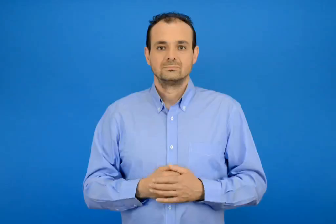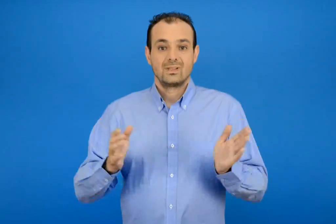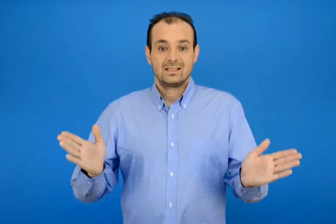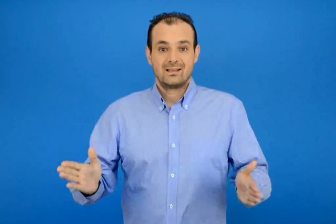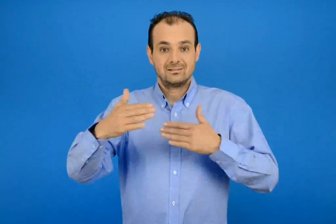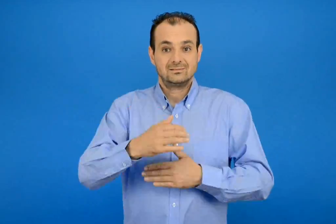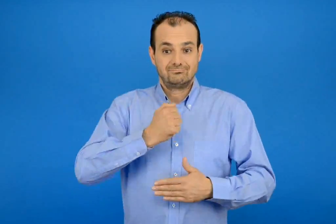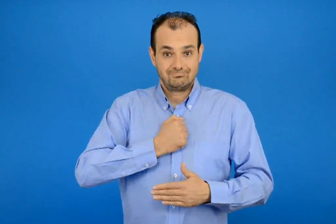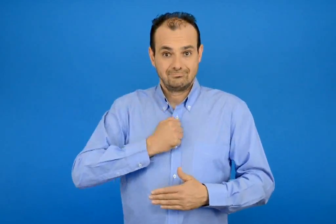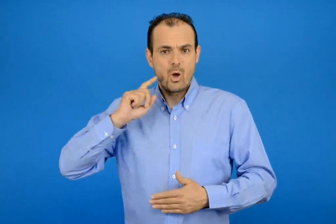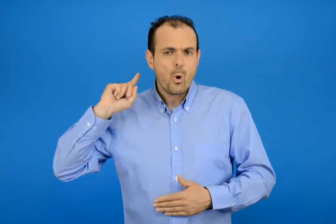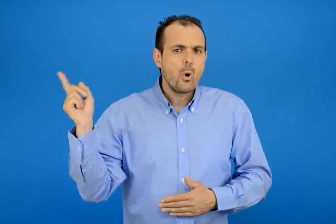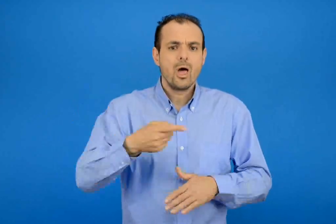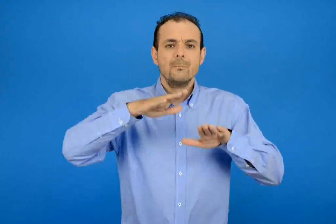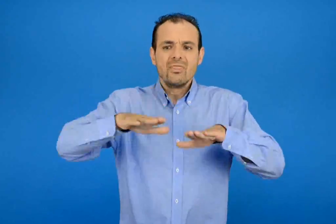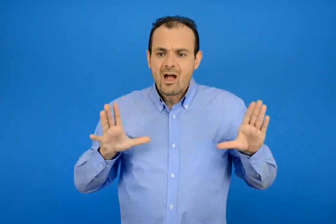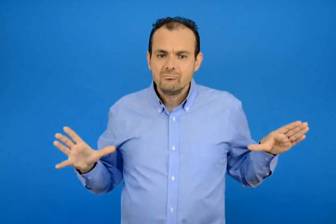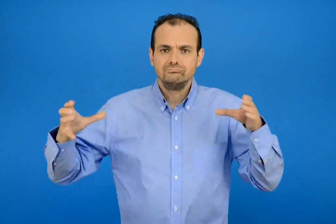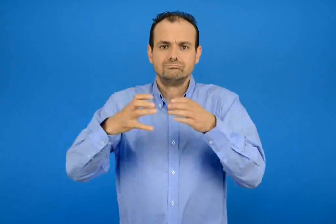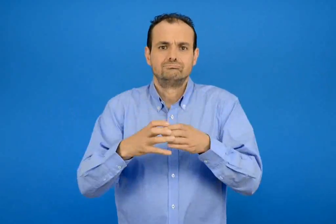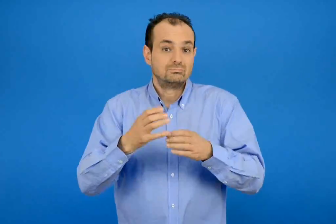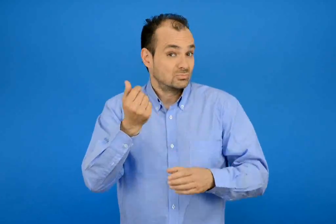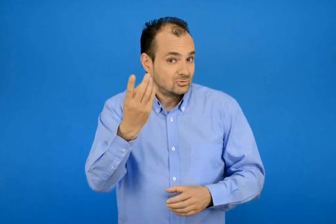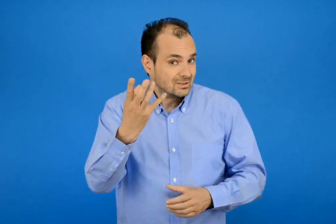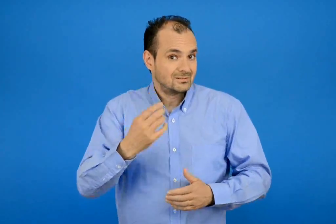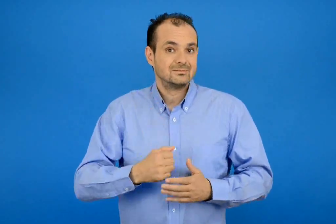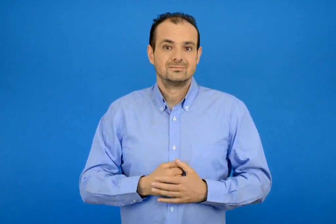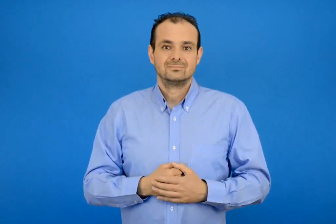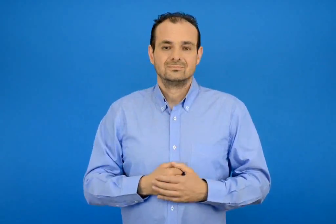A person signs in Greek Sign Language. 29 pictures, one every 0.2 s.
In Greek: πόσα είναι όλα τα παιδιά μαζί στην τάξη μου ;
